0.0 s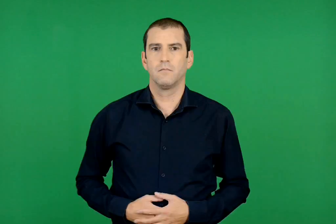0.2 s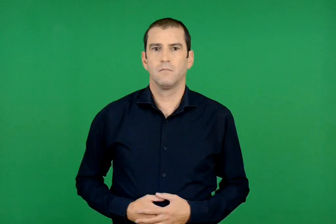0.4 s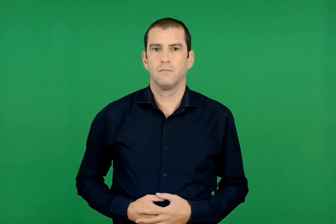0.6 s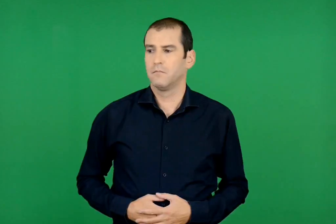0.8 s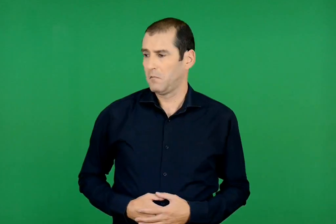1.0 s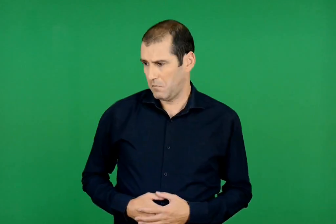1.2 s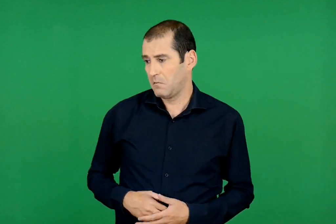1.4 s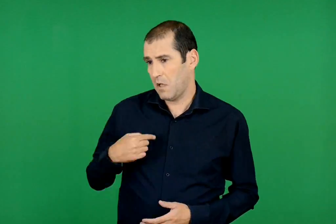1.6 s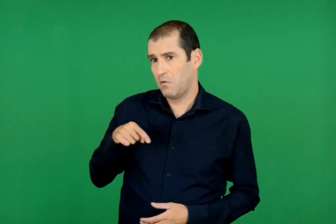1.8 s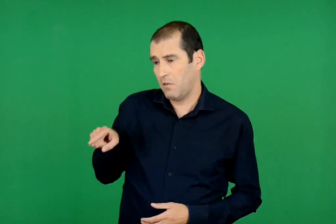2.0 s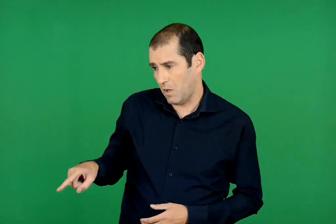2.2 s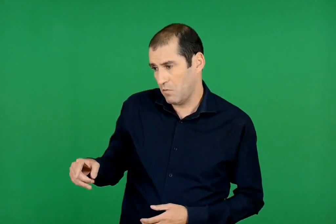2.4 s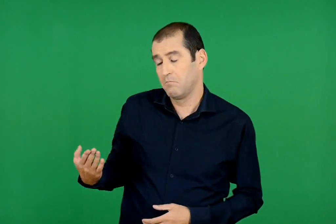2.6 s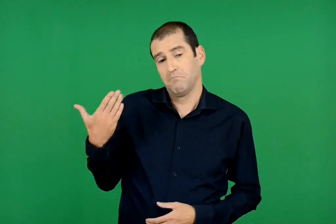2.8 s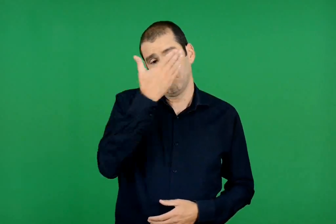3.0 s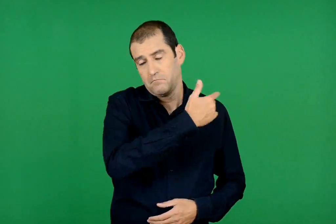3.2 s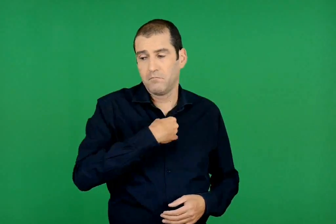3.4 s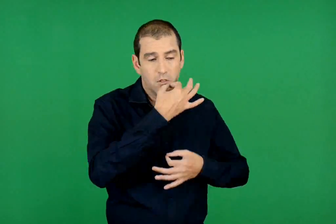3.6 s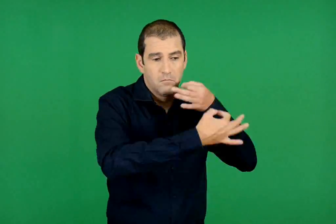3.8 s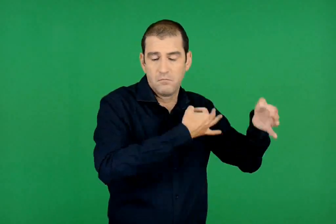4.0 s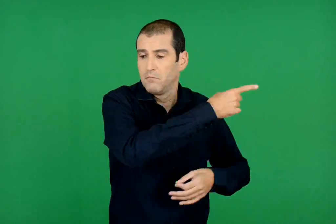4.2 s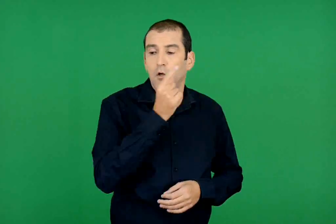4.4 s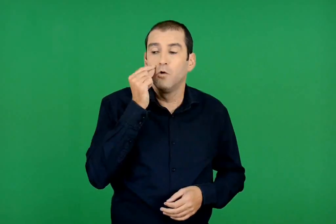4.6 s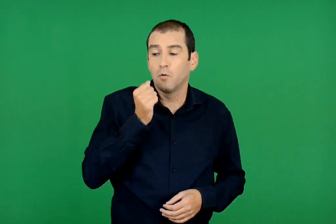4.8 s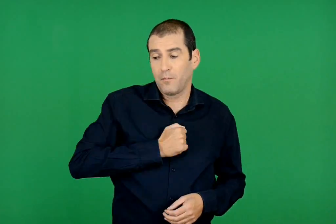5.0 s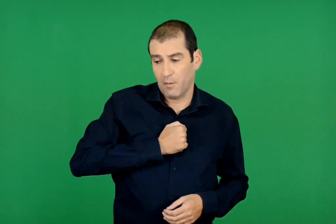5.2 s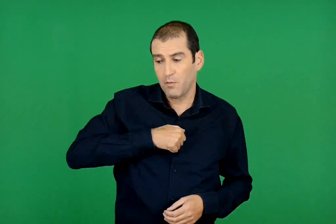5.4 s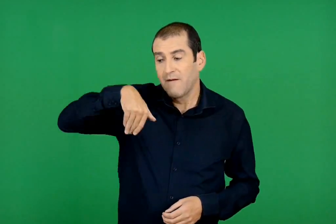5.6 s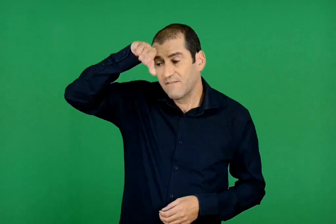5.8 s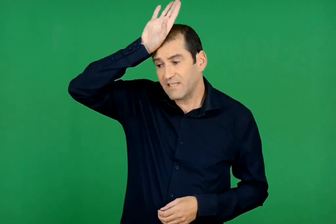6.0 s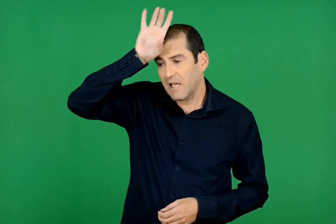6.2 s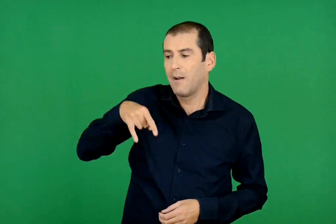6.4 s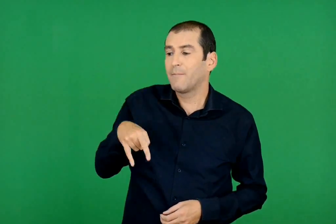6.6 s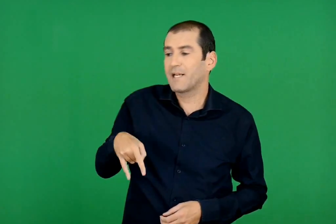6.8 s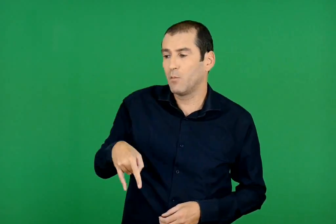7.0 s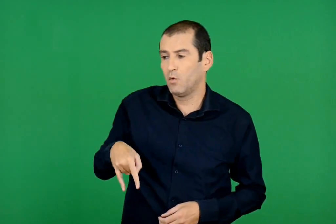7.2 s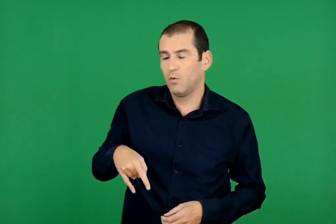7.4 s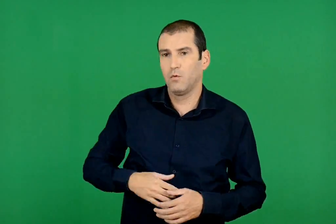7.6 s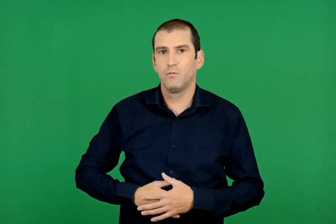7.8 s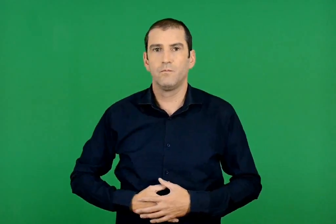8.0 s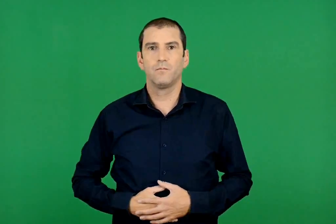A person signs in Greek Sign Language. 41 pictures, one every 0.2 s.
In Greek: αυτό θα παω να το αναφέρω στον πατερά μου και βασιλιά πρίαμο
